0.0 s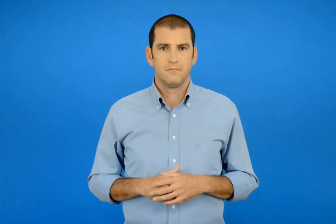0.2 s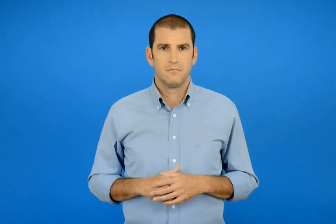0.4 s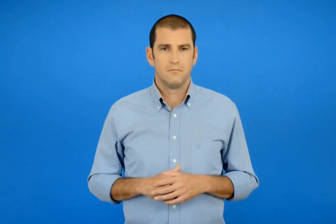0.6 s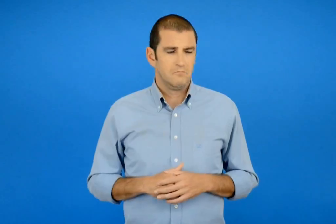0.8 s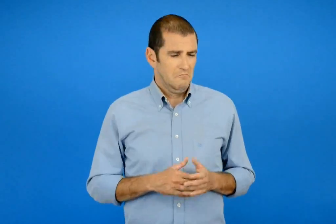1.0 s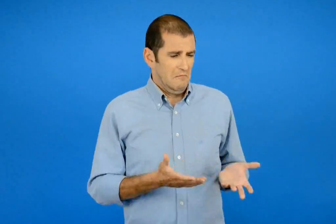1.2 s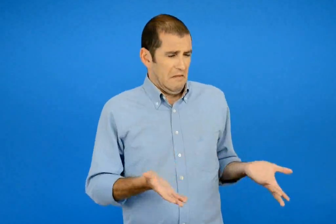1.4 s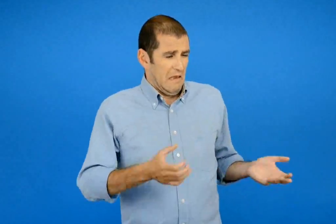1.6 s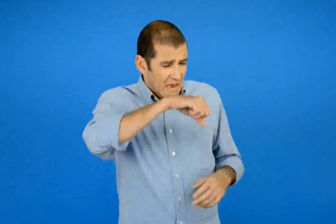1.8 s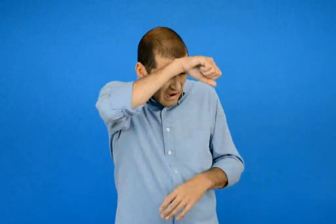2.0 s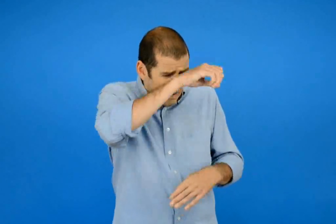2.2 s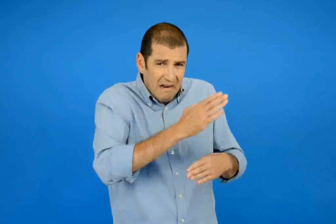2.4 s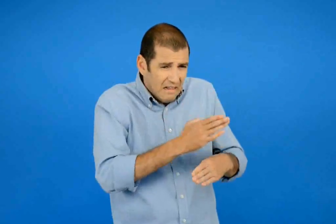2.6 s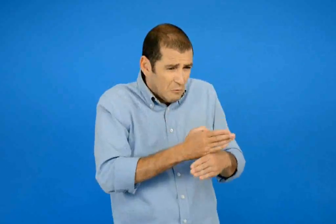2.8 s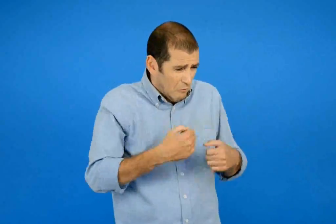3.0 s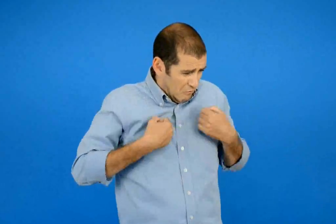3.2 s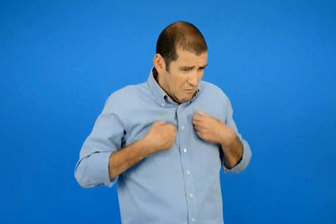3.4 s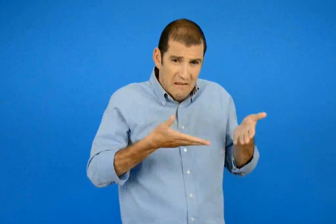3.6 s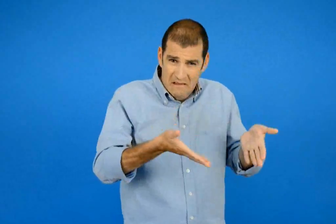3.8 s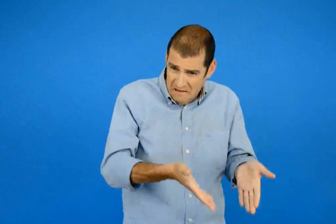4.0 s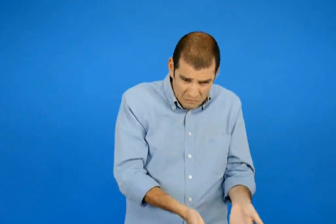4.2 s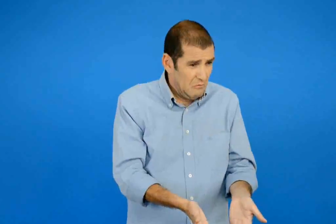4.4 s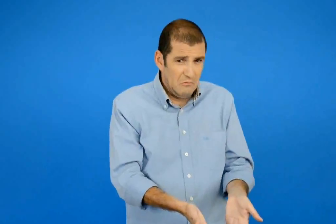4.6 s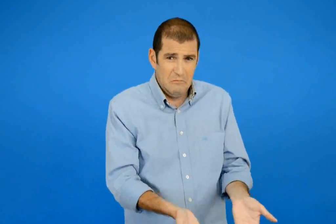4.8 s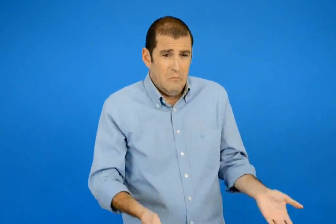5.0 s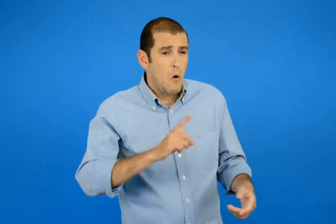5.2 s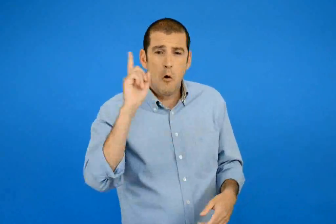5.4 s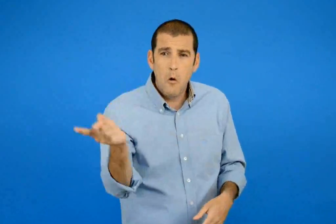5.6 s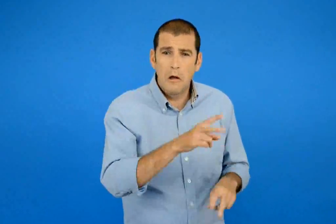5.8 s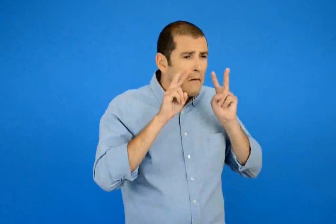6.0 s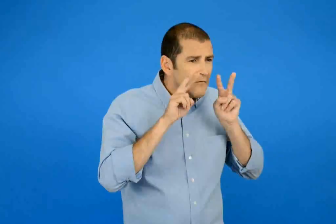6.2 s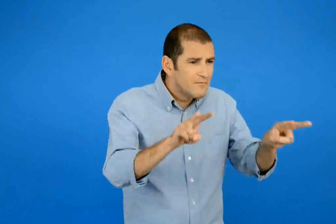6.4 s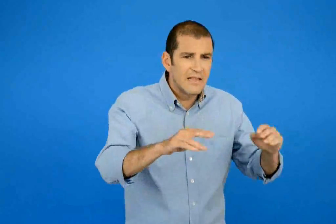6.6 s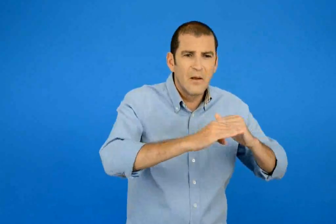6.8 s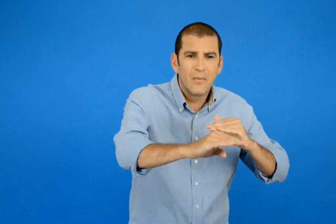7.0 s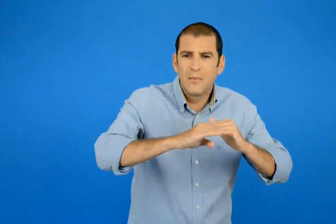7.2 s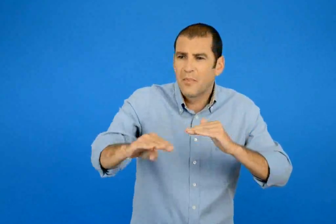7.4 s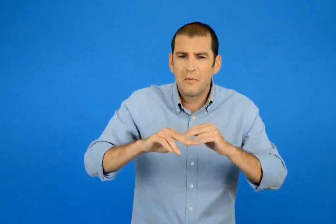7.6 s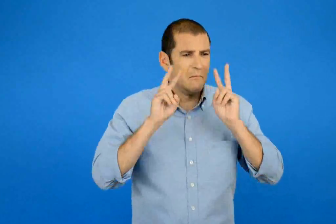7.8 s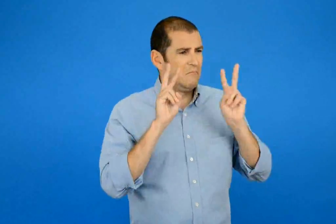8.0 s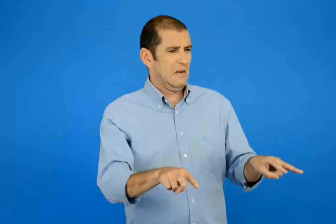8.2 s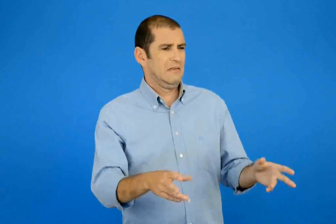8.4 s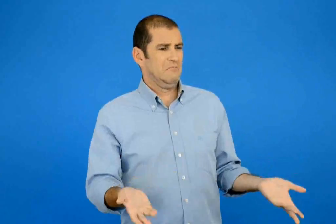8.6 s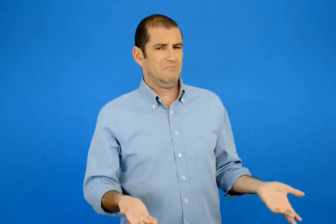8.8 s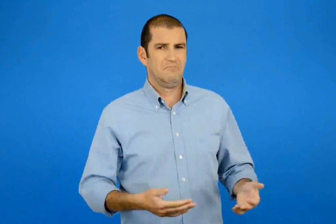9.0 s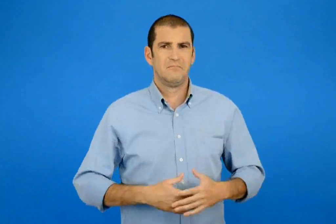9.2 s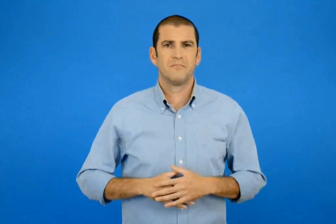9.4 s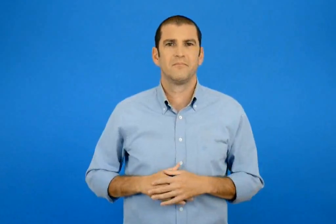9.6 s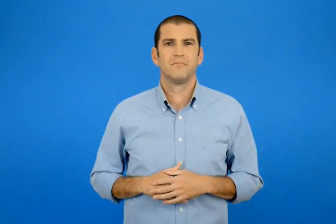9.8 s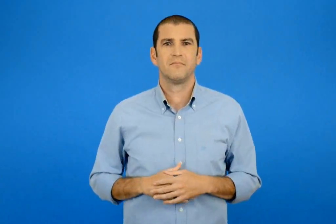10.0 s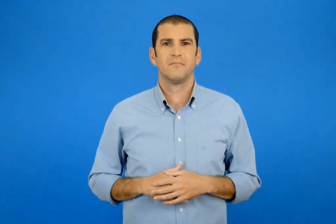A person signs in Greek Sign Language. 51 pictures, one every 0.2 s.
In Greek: τι σοι κρυφτό να παίξουμε εδώ μέσα ; όλα είναι διάφανα κι επίπεδα
